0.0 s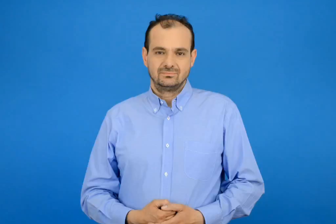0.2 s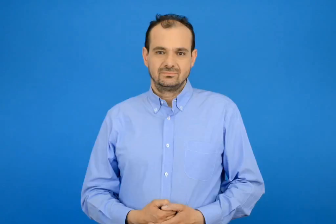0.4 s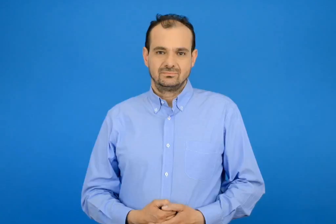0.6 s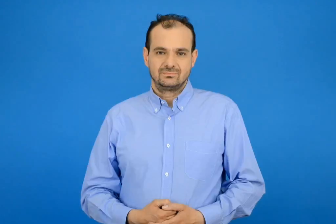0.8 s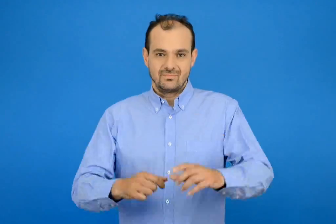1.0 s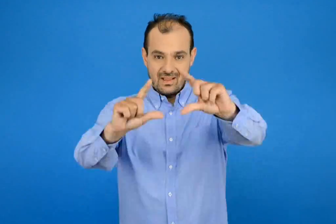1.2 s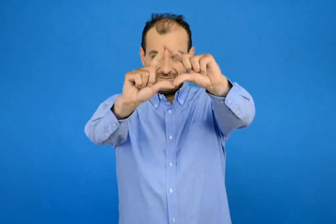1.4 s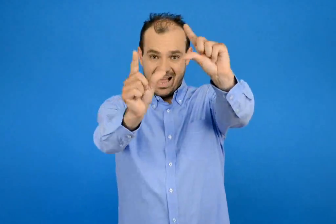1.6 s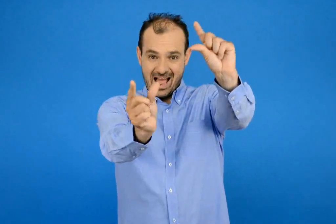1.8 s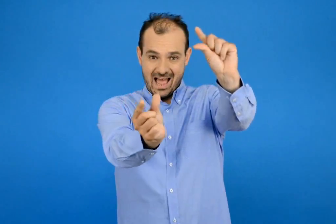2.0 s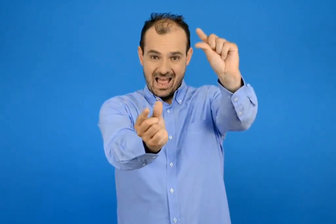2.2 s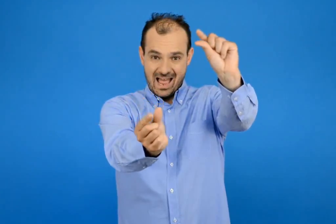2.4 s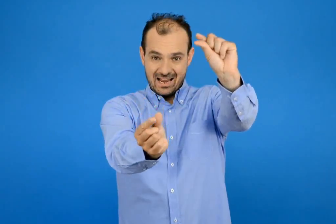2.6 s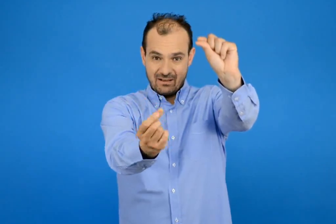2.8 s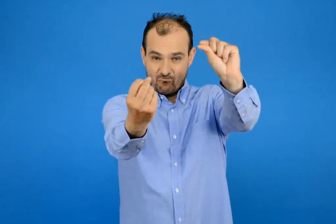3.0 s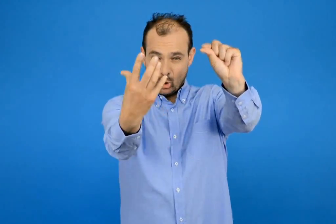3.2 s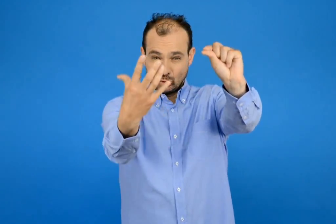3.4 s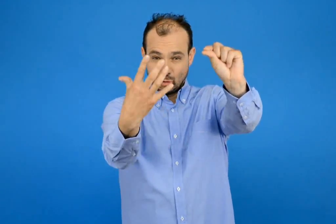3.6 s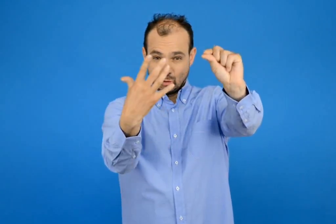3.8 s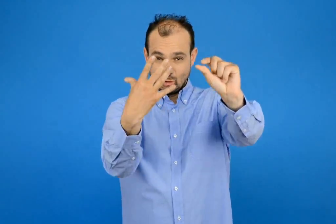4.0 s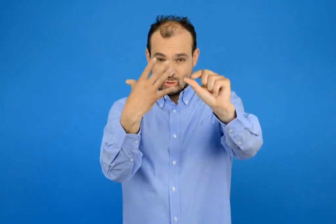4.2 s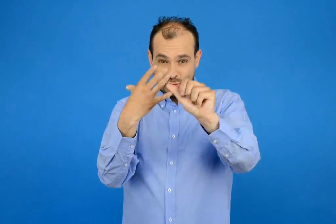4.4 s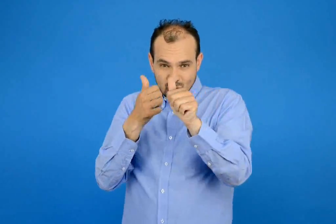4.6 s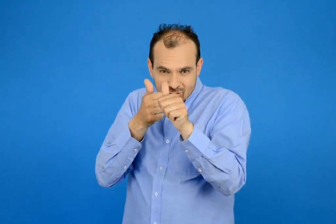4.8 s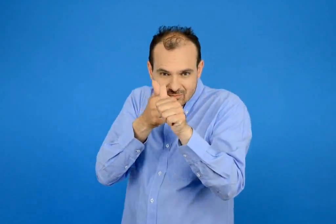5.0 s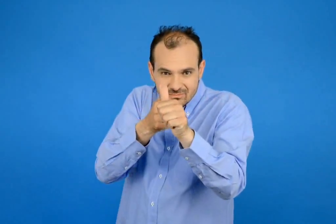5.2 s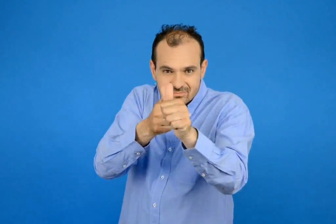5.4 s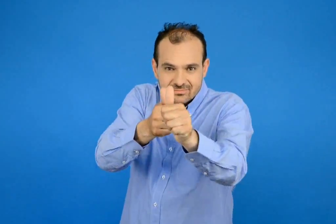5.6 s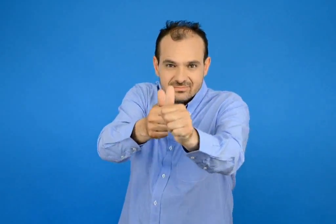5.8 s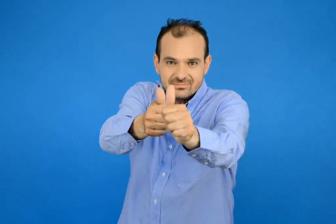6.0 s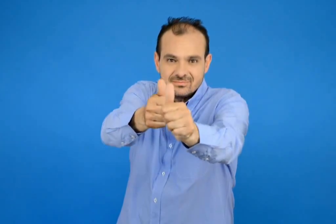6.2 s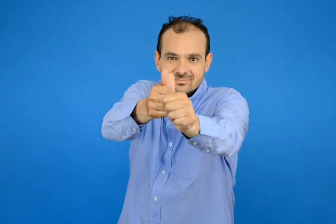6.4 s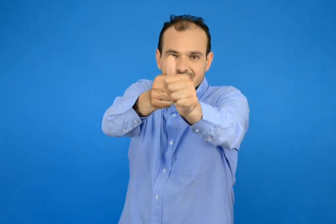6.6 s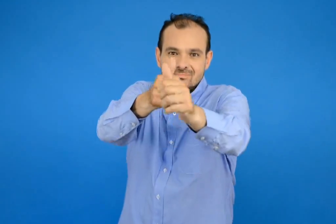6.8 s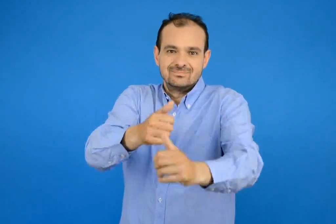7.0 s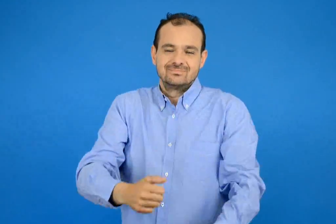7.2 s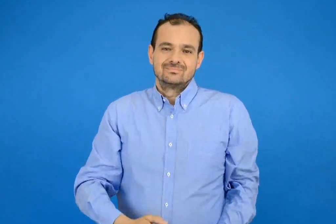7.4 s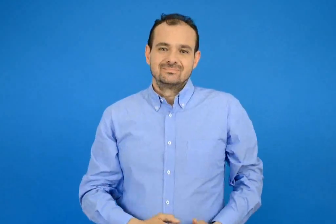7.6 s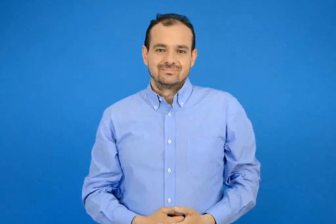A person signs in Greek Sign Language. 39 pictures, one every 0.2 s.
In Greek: ακολουθήσε το φως του φεγγαριού
